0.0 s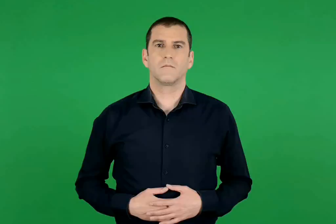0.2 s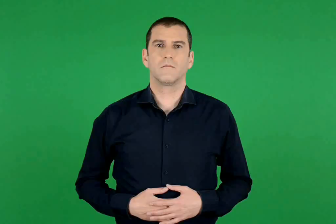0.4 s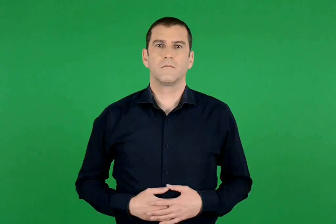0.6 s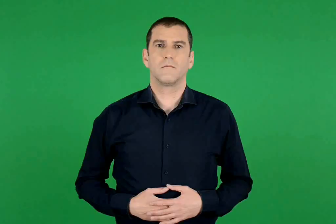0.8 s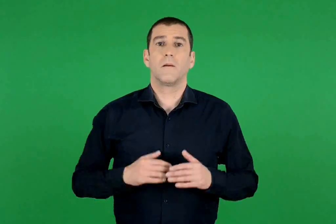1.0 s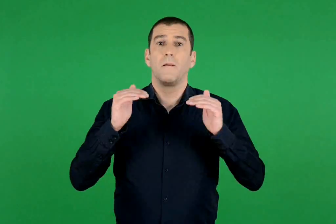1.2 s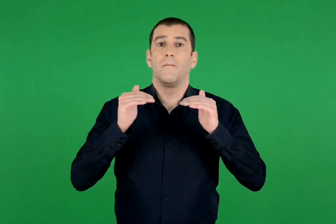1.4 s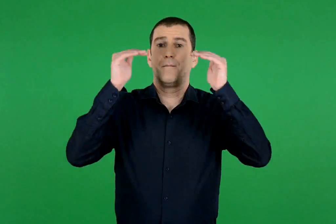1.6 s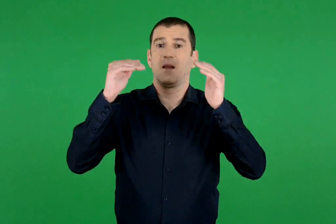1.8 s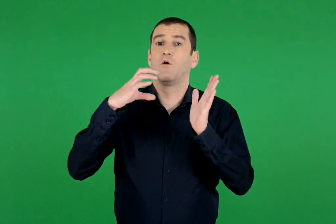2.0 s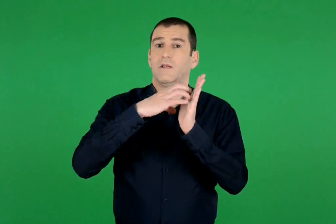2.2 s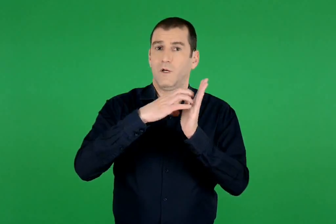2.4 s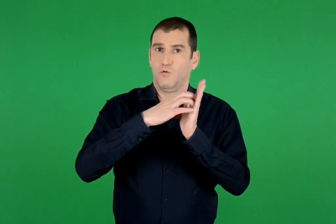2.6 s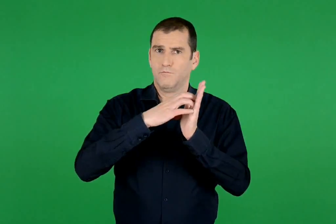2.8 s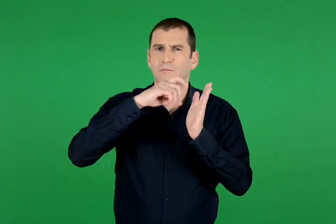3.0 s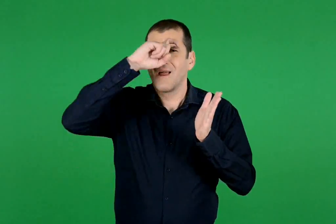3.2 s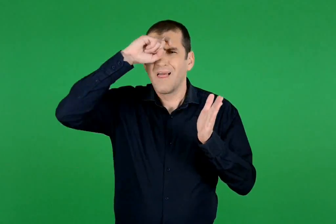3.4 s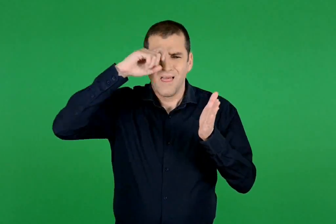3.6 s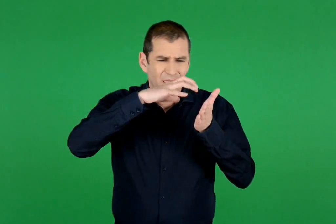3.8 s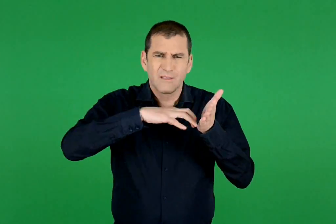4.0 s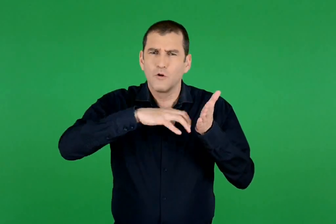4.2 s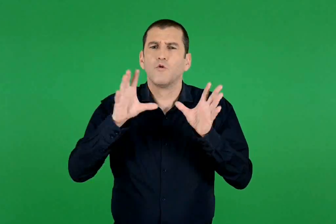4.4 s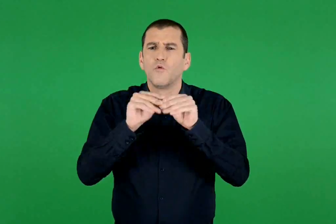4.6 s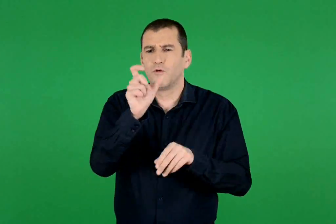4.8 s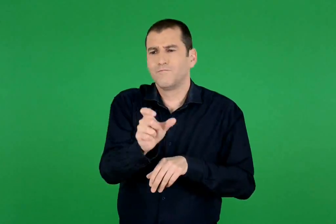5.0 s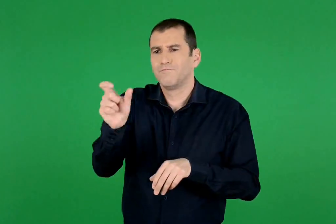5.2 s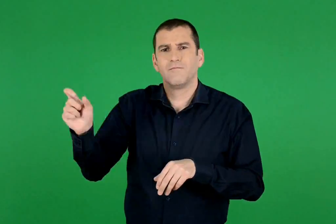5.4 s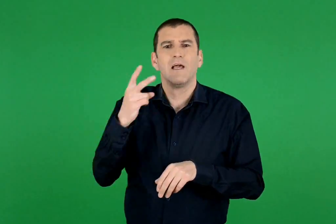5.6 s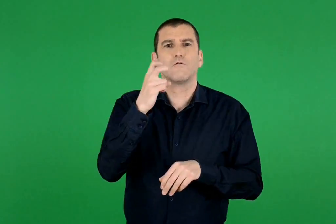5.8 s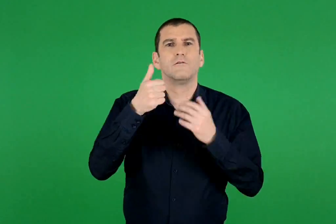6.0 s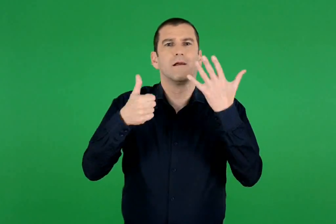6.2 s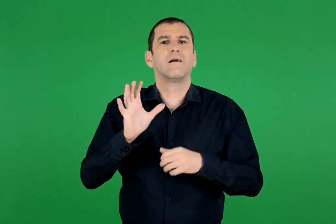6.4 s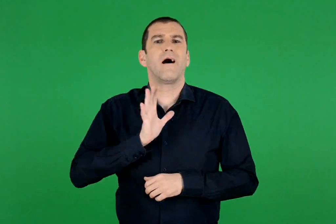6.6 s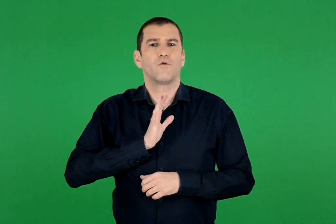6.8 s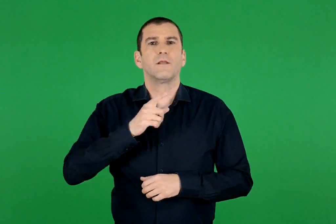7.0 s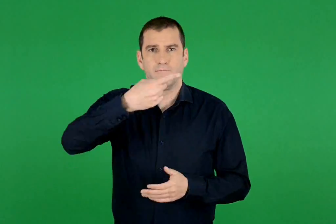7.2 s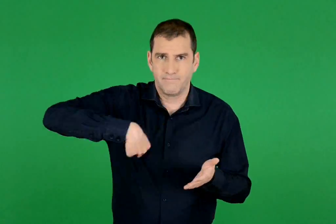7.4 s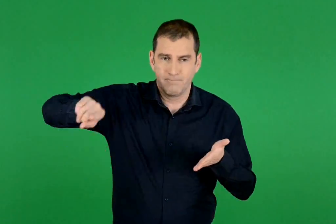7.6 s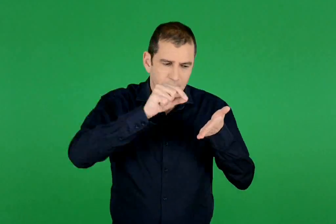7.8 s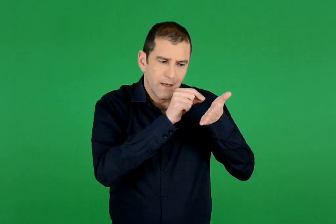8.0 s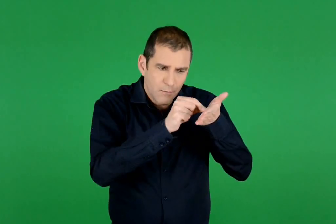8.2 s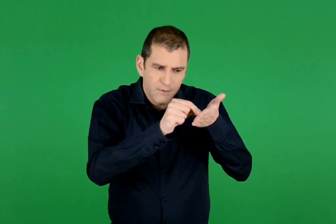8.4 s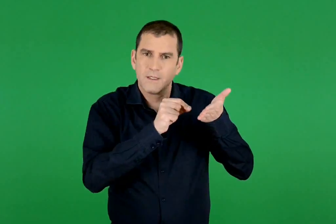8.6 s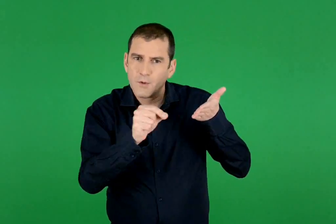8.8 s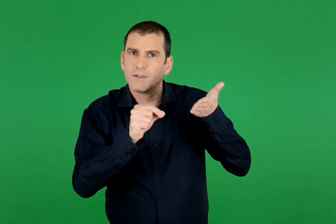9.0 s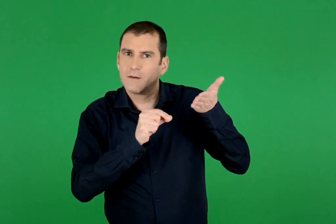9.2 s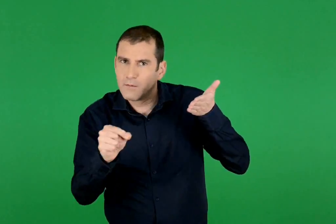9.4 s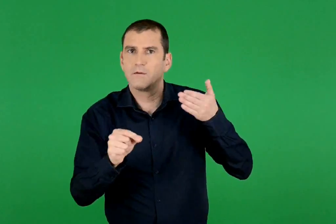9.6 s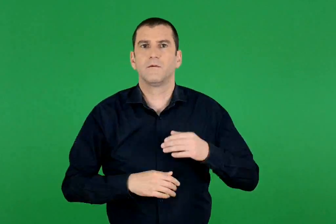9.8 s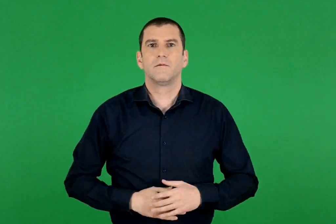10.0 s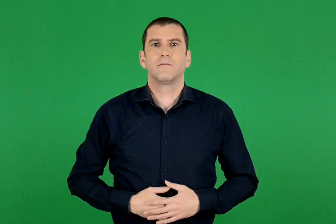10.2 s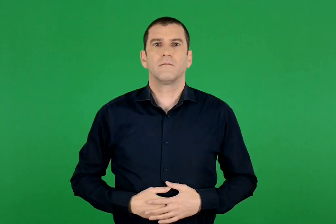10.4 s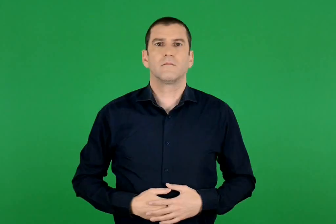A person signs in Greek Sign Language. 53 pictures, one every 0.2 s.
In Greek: υπογραμμίζουμε στο παραπάνω κείμενο τις δυσκολίες που αντιμετωπίζουν οι είκοσι έξι άνθρωποι
